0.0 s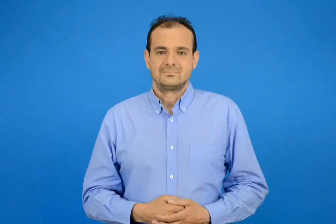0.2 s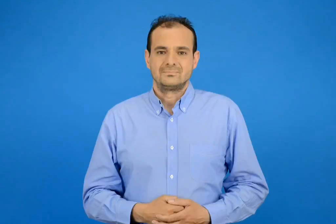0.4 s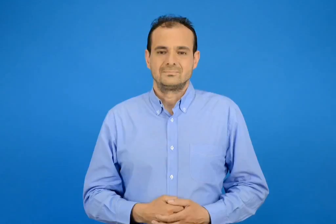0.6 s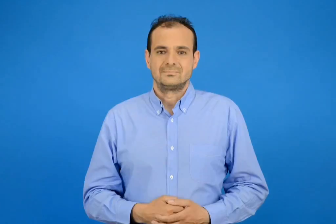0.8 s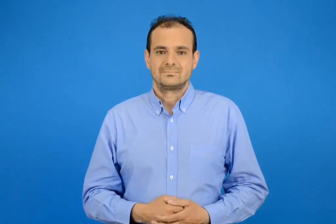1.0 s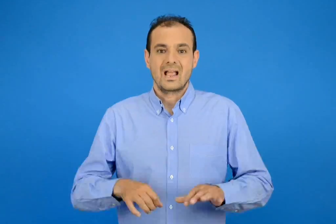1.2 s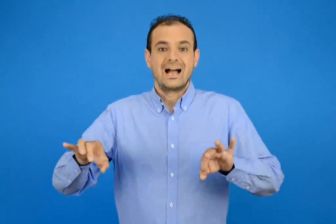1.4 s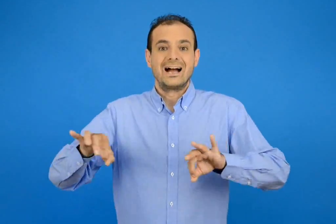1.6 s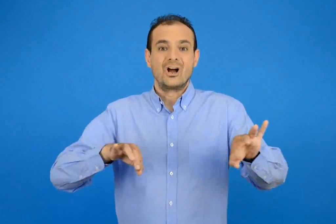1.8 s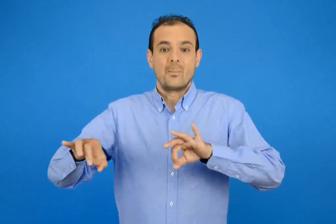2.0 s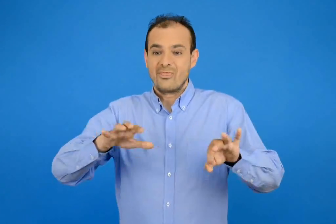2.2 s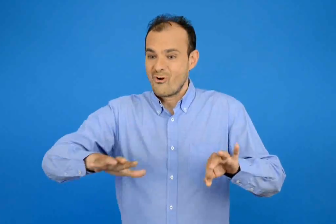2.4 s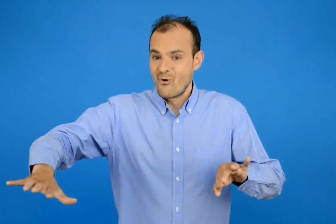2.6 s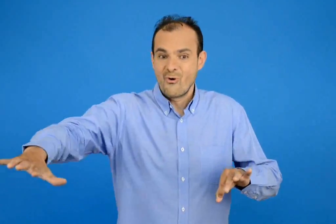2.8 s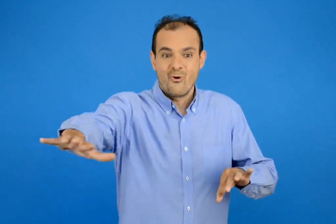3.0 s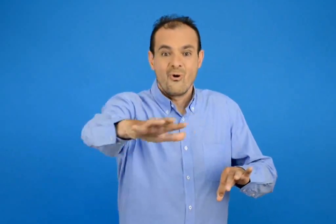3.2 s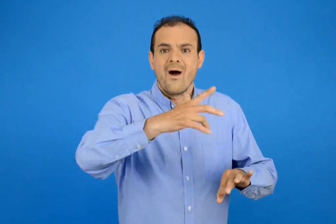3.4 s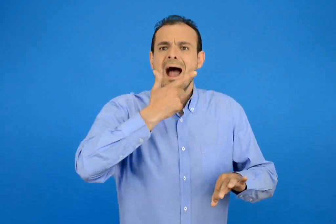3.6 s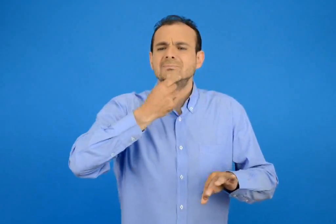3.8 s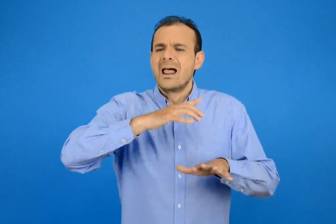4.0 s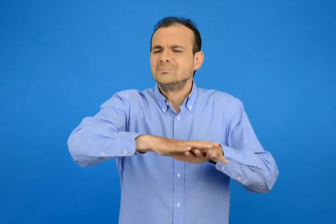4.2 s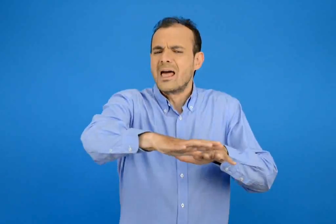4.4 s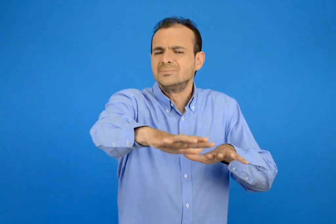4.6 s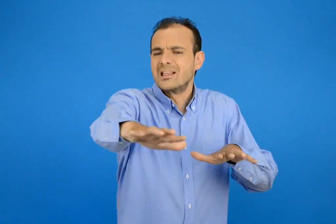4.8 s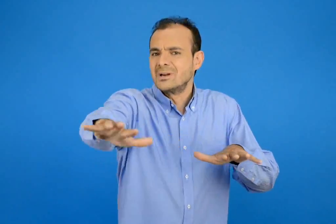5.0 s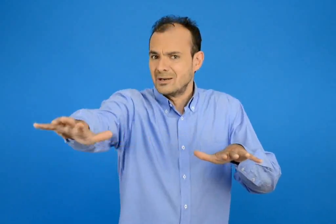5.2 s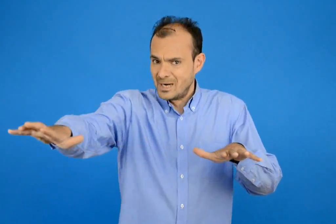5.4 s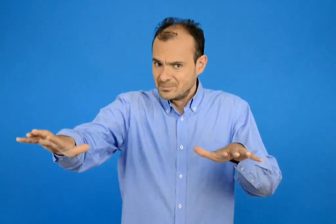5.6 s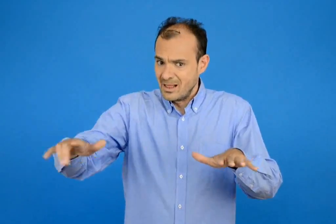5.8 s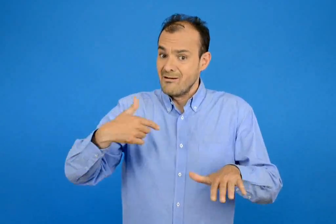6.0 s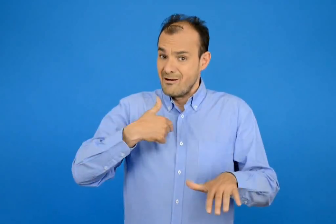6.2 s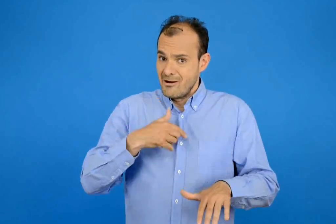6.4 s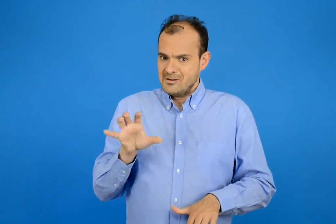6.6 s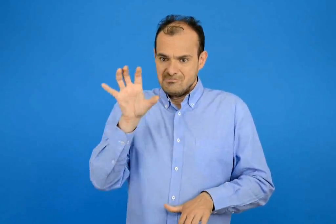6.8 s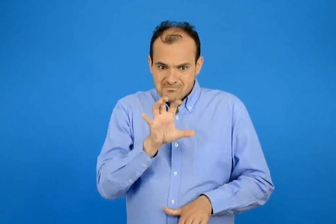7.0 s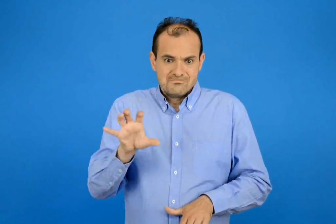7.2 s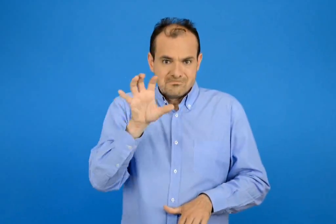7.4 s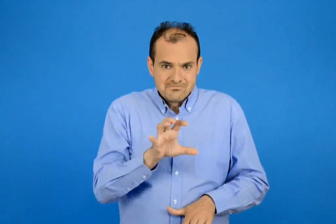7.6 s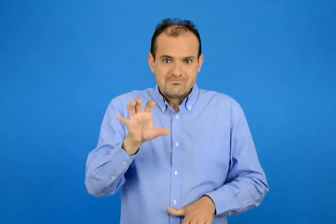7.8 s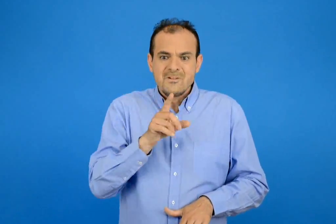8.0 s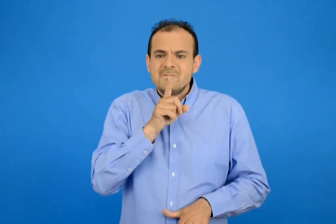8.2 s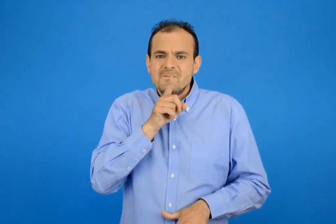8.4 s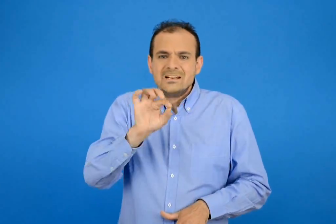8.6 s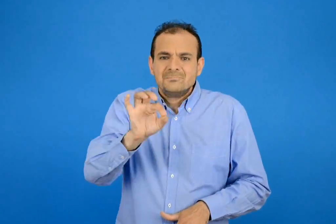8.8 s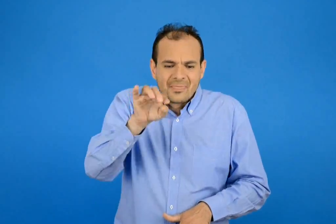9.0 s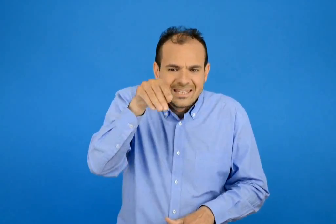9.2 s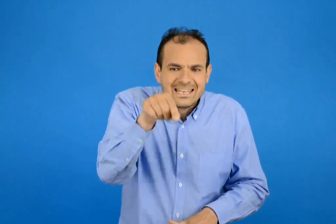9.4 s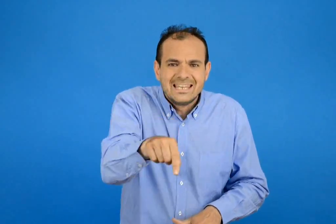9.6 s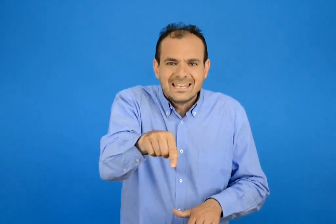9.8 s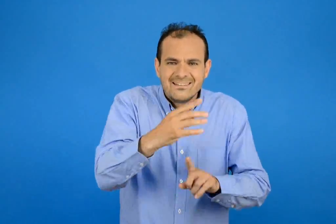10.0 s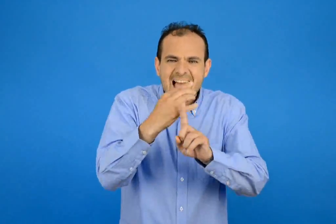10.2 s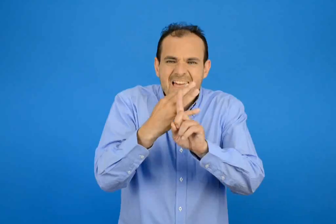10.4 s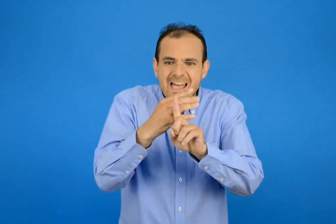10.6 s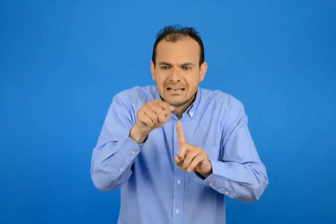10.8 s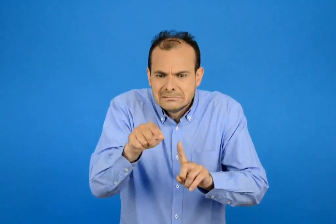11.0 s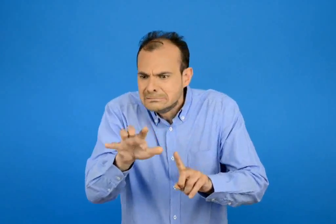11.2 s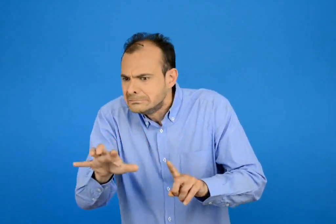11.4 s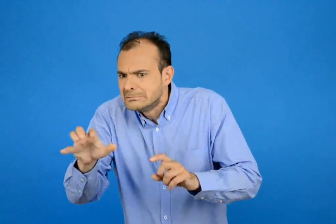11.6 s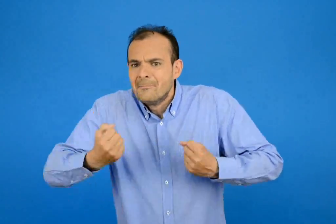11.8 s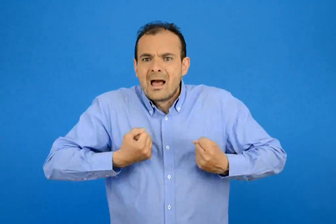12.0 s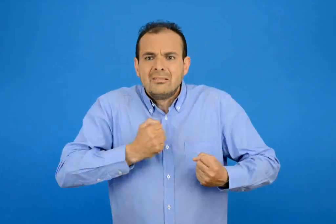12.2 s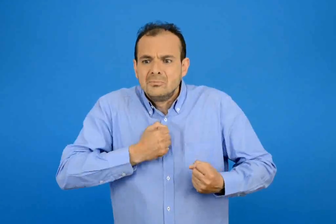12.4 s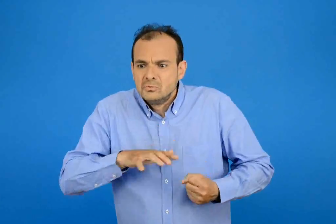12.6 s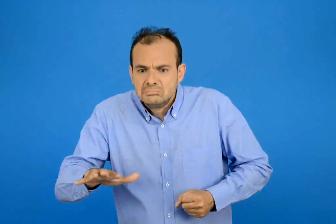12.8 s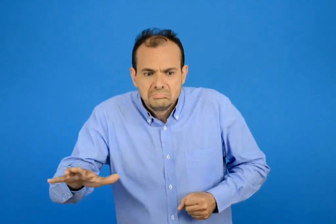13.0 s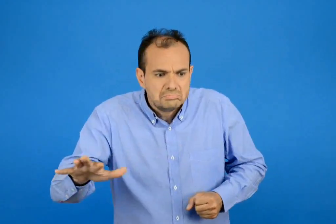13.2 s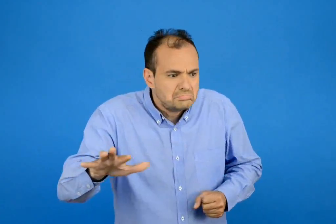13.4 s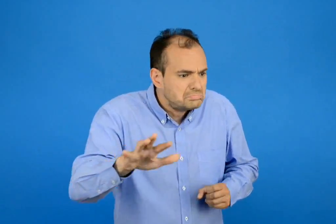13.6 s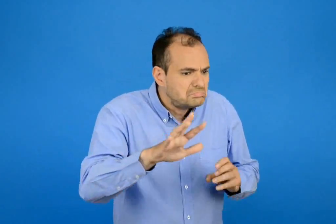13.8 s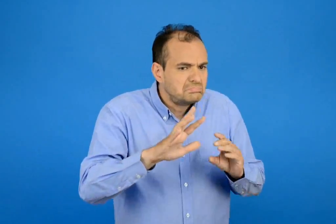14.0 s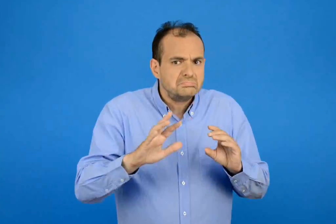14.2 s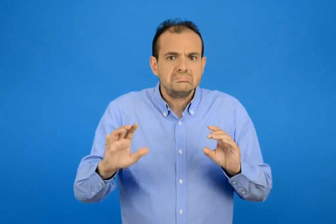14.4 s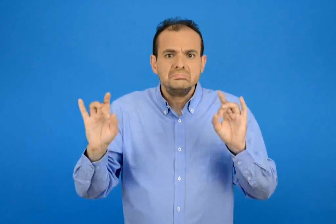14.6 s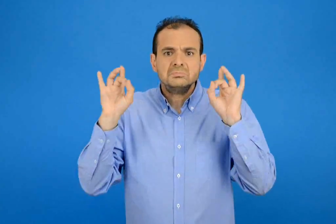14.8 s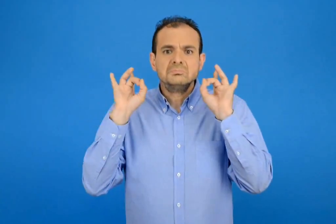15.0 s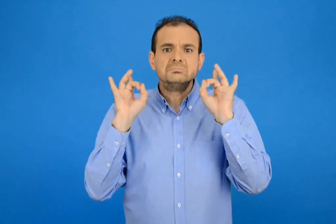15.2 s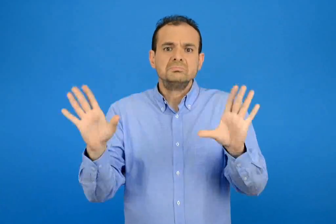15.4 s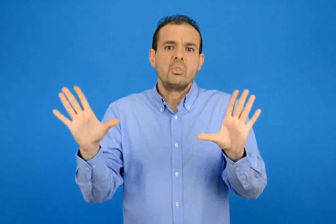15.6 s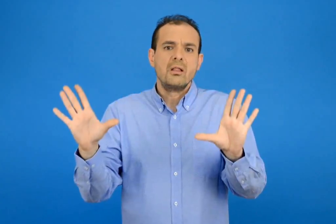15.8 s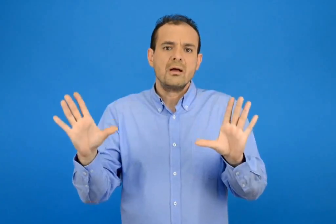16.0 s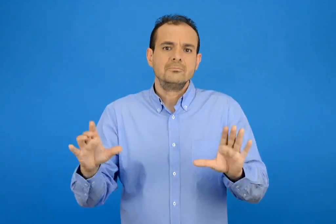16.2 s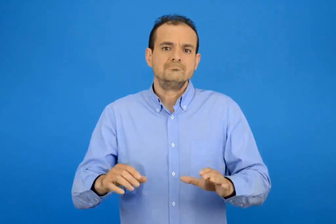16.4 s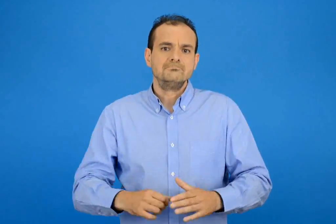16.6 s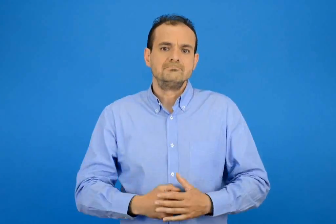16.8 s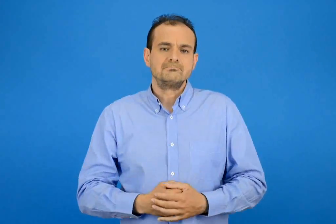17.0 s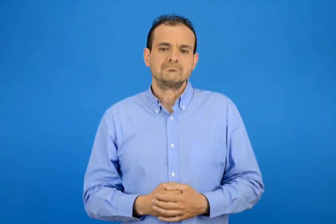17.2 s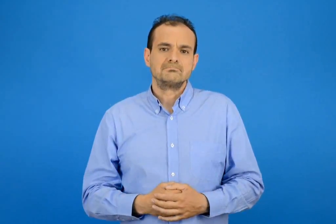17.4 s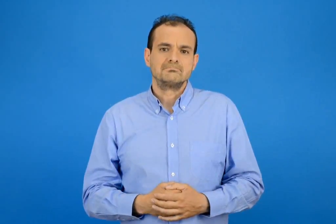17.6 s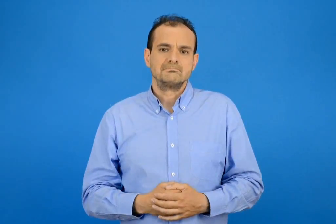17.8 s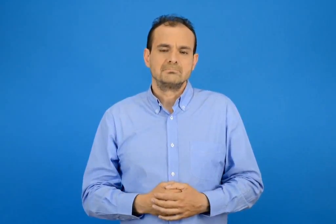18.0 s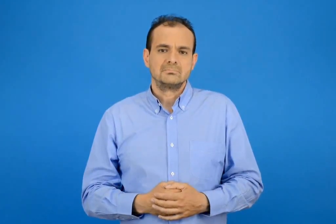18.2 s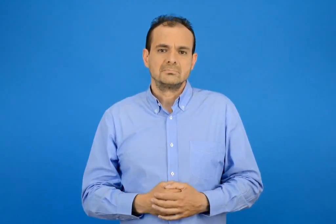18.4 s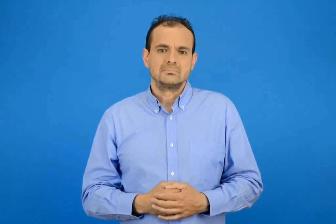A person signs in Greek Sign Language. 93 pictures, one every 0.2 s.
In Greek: στο οικόπεδο όλα ήταν άσπρα έψαχνα για τα αγκάθια που είχα βάλει σημάδι για το παιχνίδι μου πουθενά
